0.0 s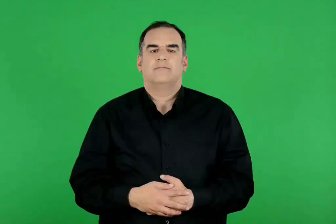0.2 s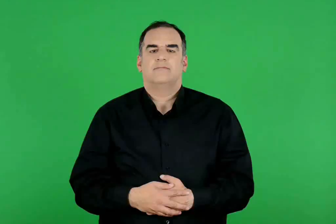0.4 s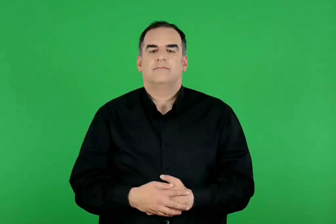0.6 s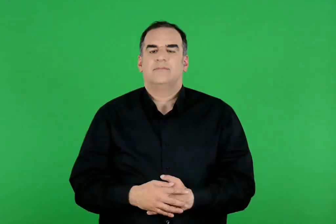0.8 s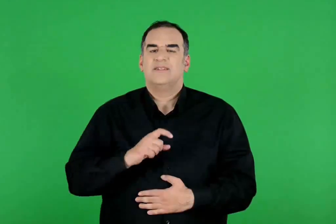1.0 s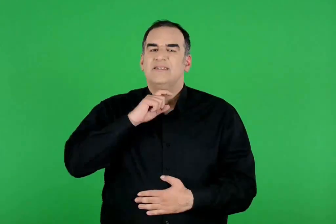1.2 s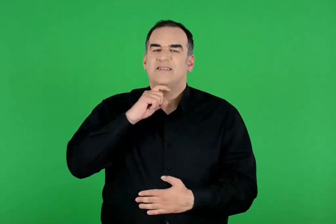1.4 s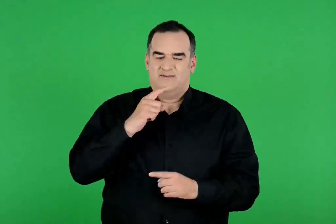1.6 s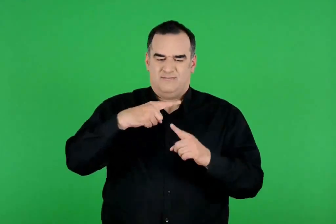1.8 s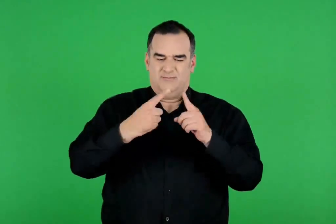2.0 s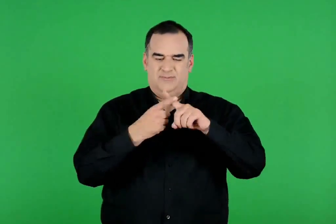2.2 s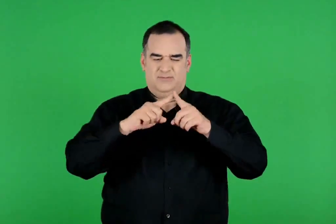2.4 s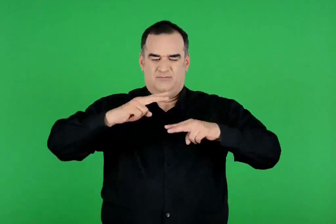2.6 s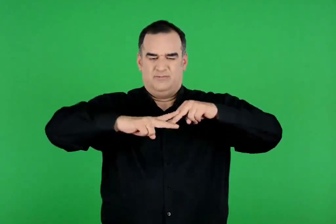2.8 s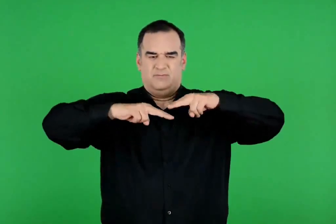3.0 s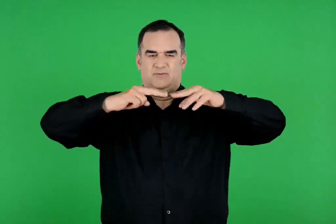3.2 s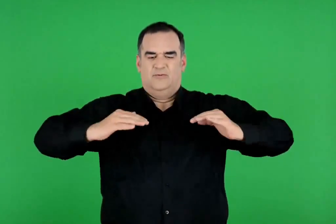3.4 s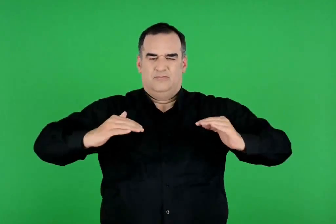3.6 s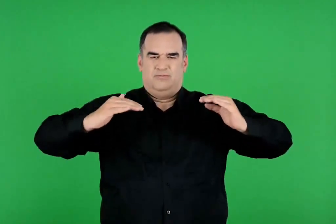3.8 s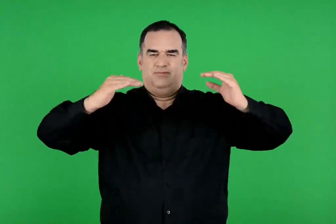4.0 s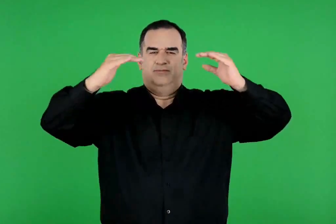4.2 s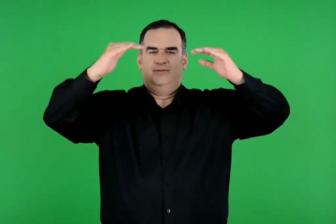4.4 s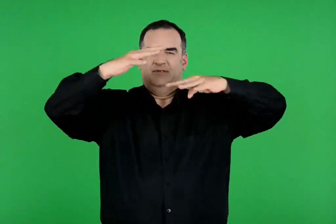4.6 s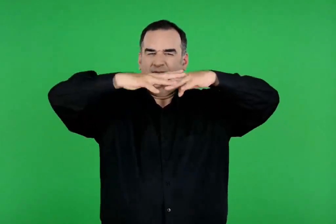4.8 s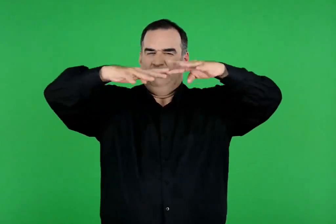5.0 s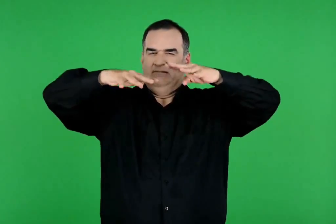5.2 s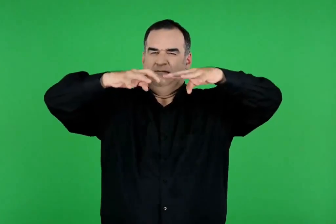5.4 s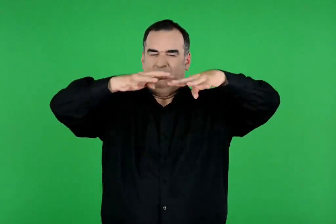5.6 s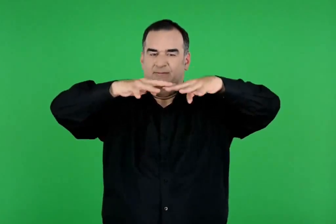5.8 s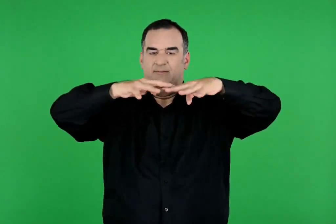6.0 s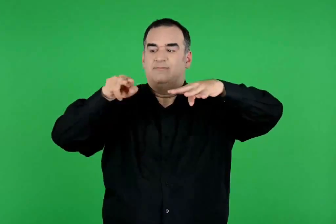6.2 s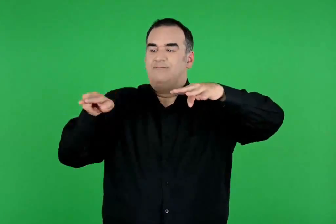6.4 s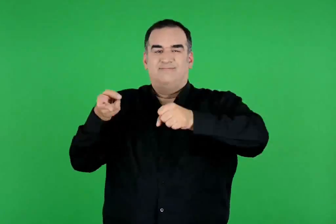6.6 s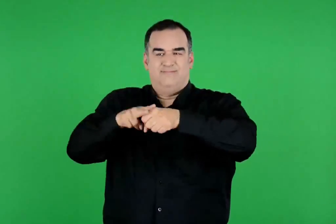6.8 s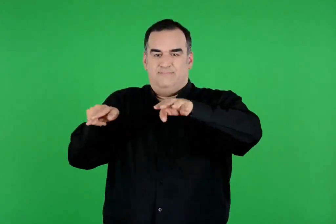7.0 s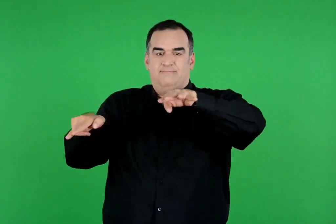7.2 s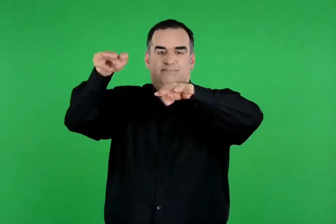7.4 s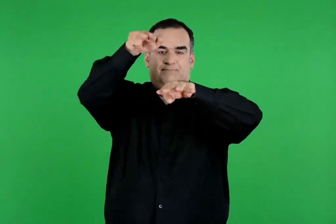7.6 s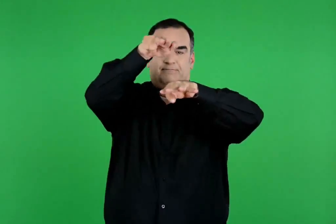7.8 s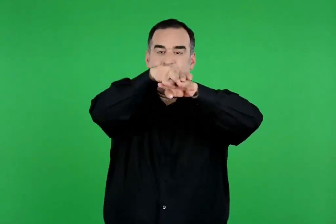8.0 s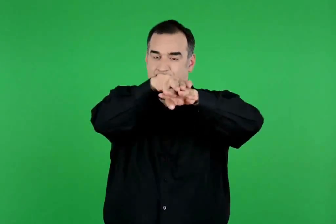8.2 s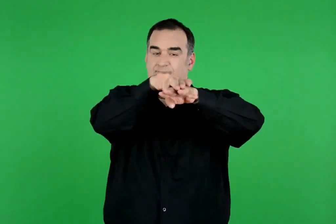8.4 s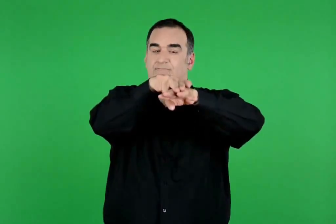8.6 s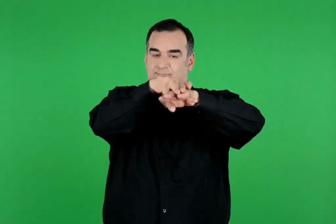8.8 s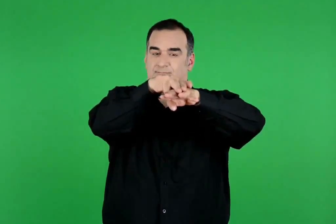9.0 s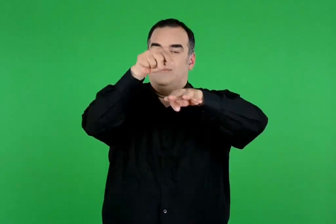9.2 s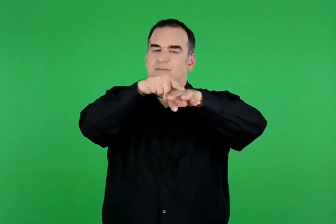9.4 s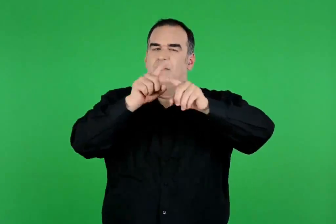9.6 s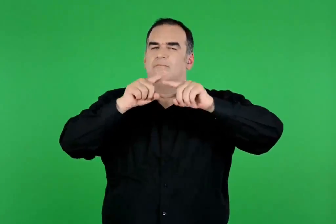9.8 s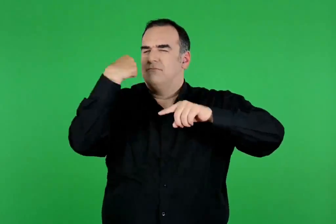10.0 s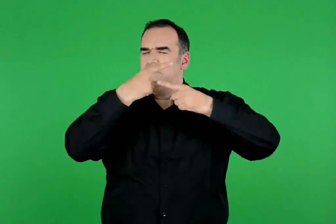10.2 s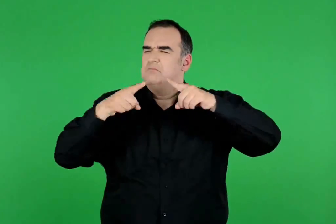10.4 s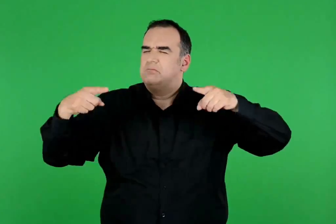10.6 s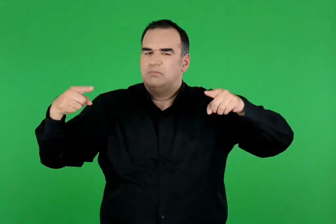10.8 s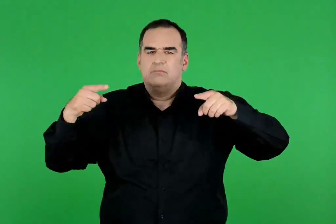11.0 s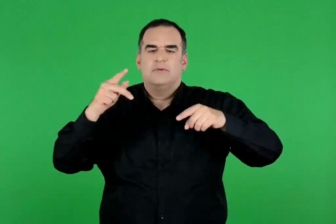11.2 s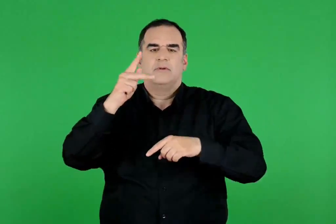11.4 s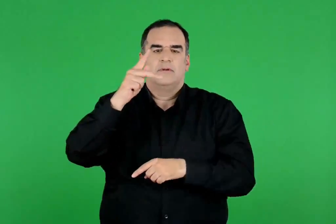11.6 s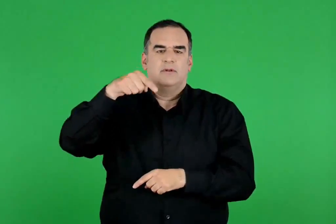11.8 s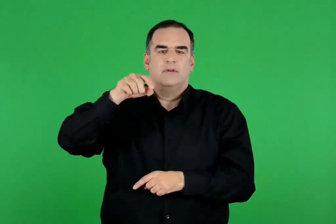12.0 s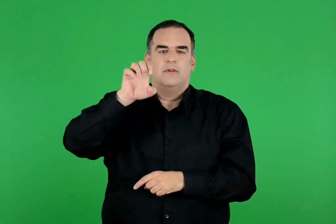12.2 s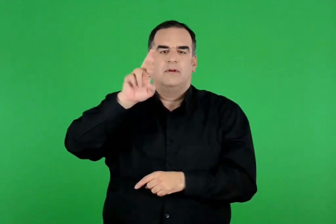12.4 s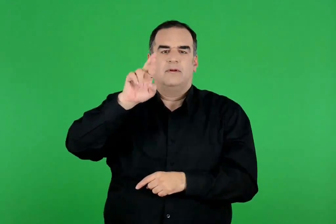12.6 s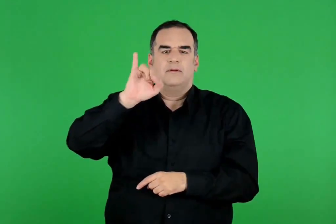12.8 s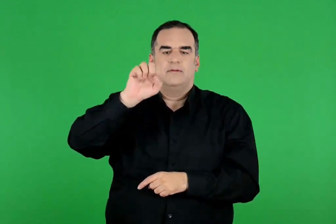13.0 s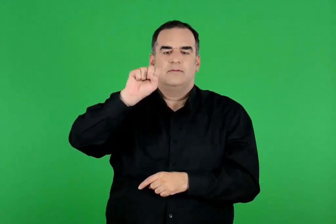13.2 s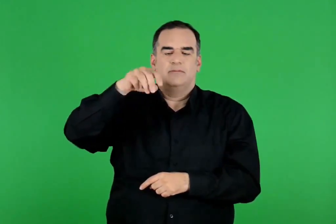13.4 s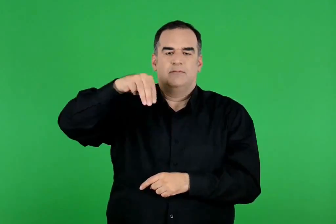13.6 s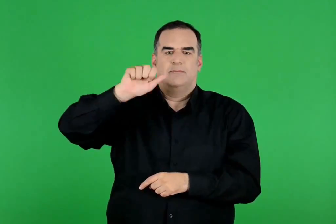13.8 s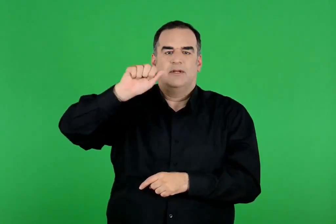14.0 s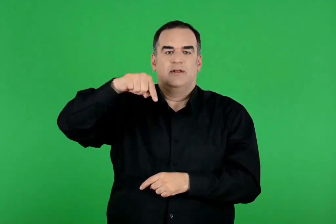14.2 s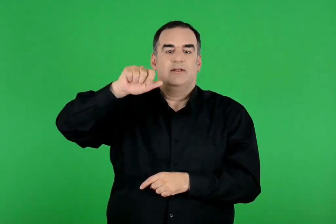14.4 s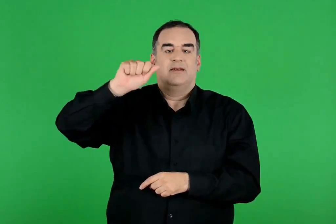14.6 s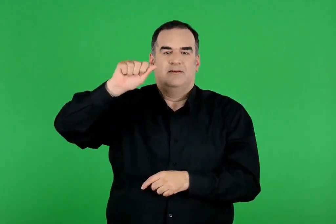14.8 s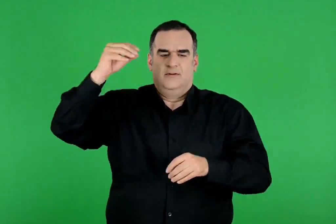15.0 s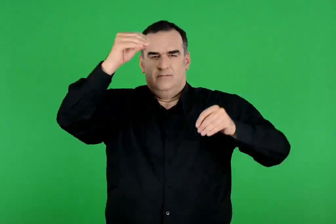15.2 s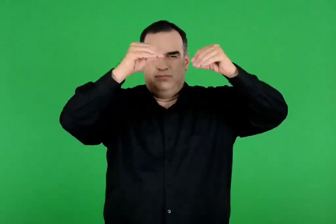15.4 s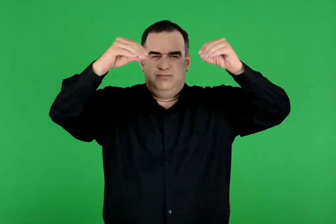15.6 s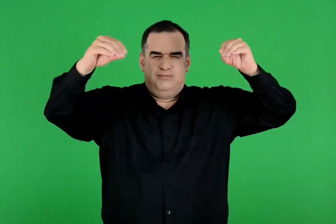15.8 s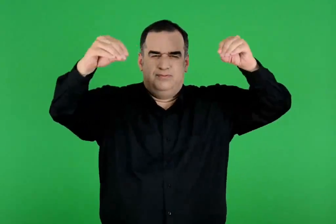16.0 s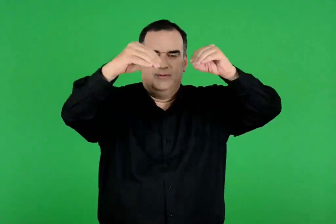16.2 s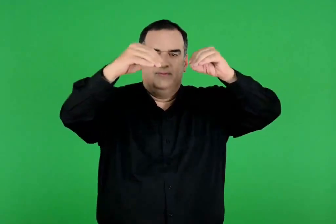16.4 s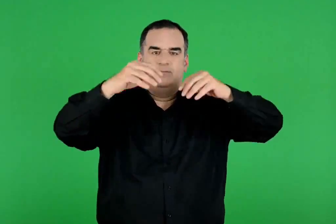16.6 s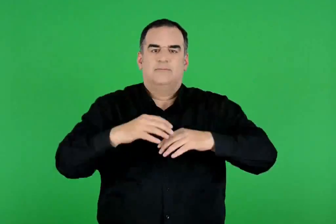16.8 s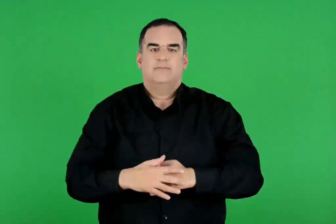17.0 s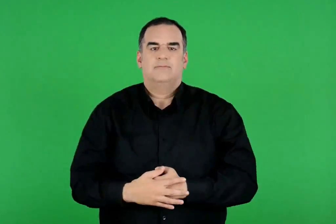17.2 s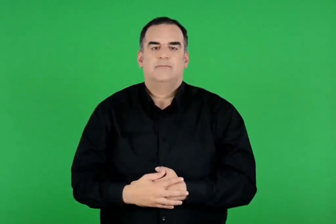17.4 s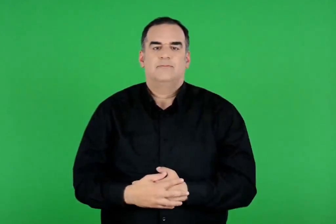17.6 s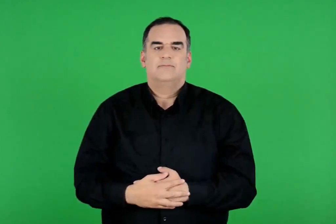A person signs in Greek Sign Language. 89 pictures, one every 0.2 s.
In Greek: αφού ανάψει η φωτιά και κάψει ανθρώπους , σφαγμένα ζώα και αντικείμενα , τη σβήνουν και συλλέγουν προσεκτικά τα οστά του νεκρού
